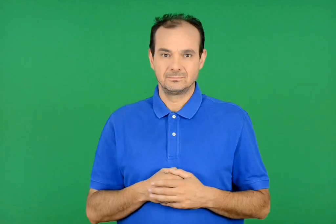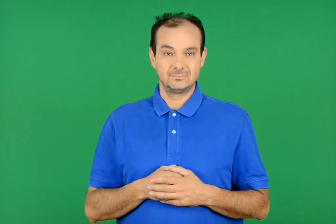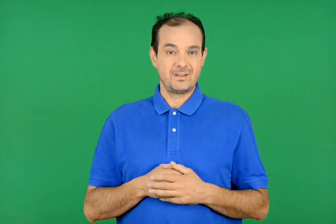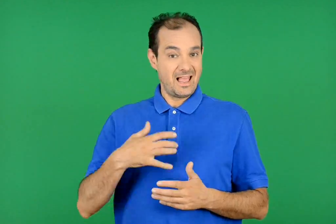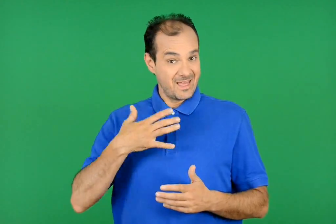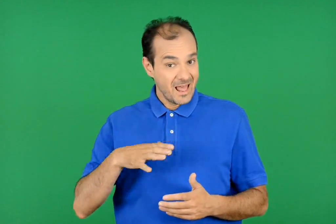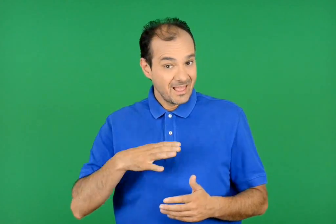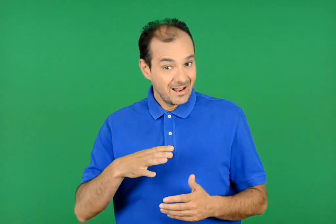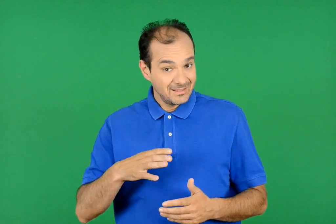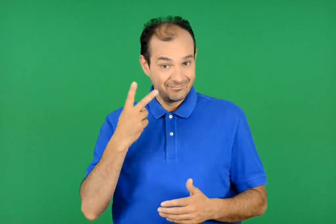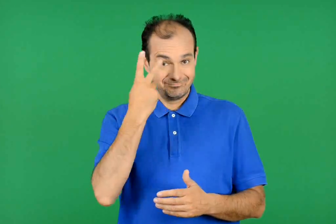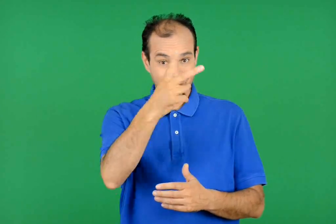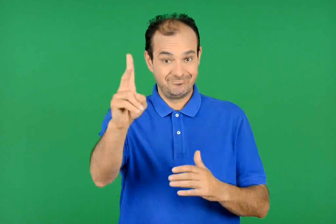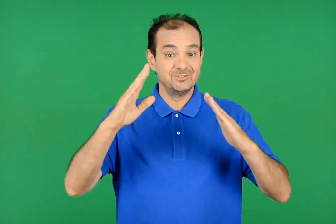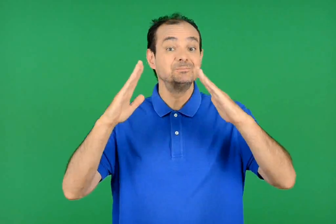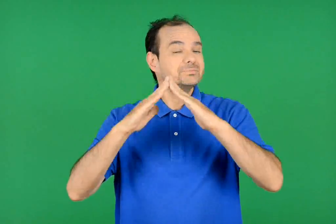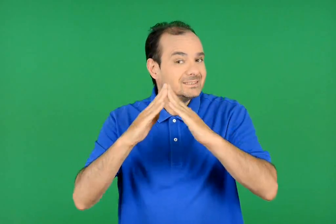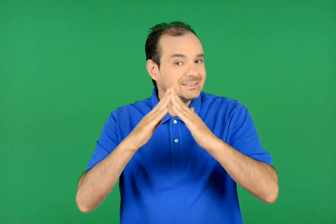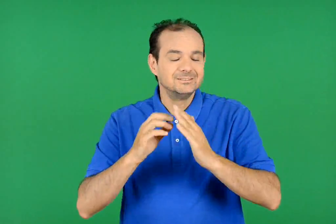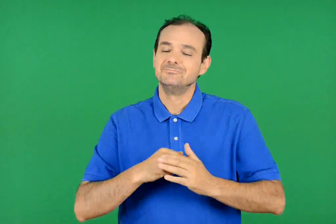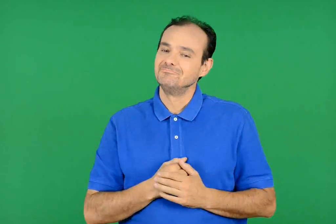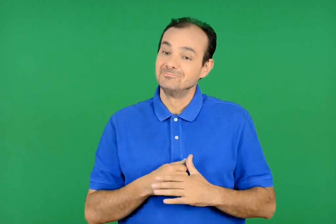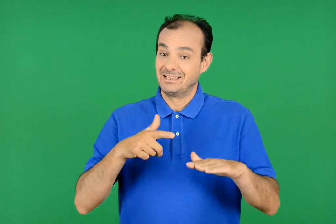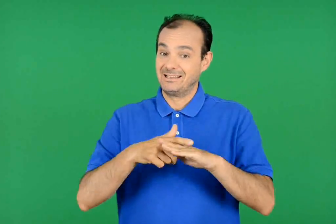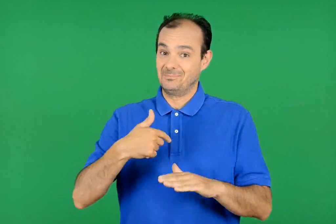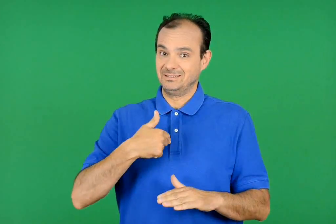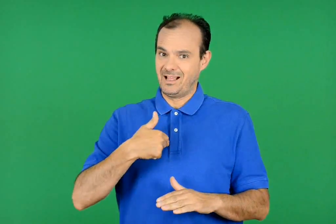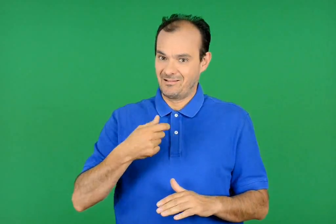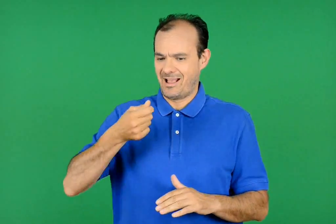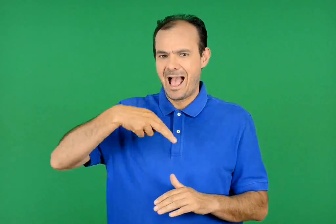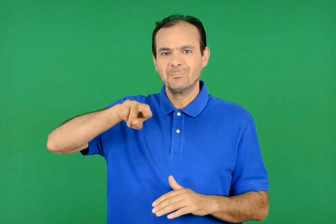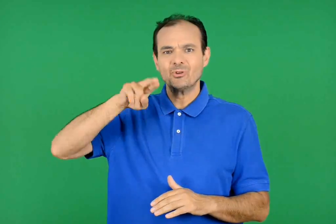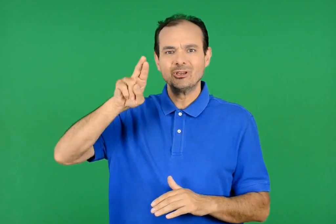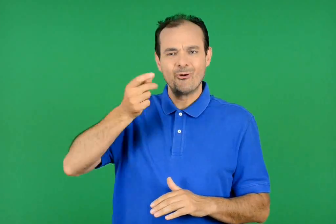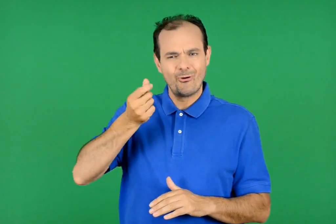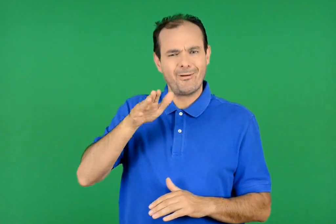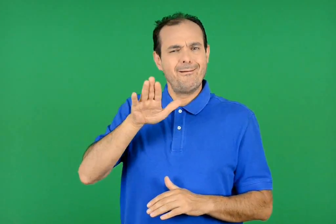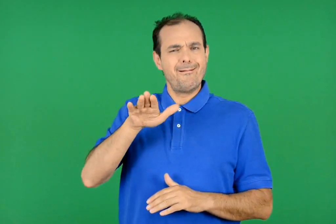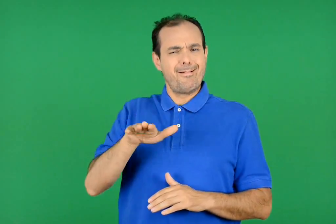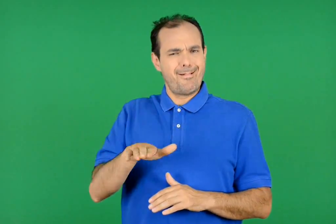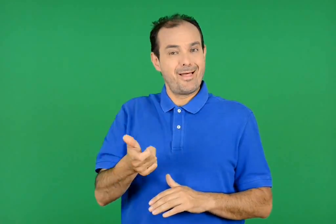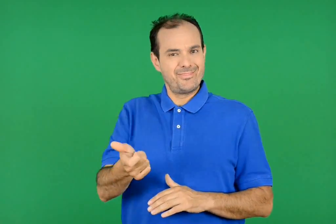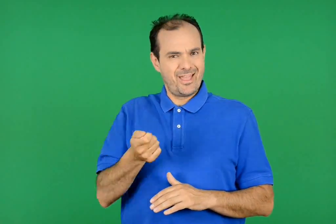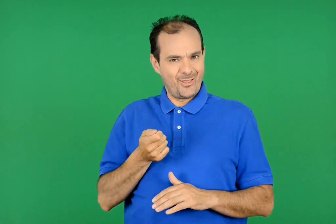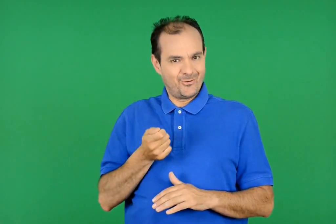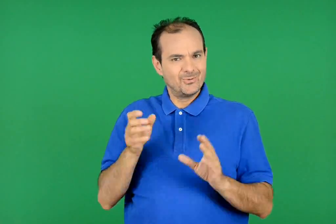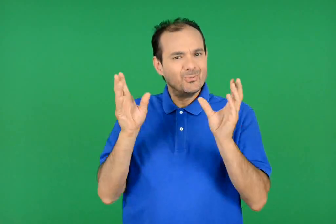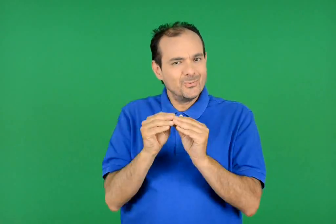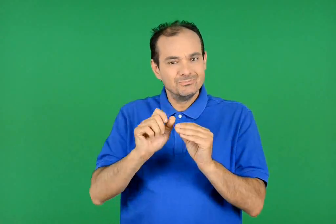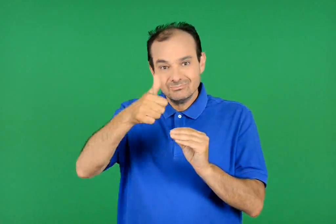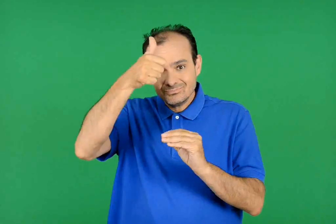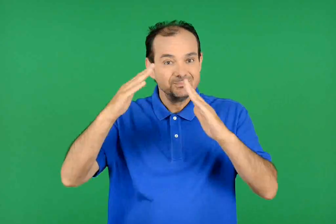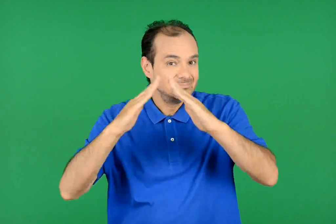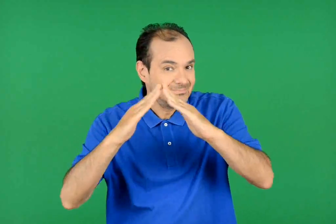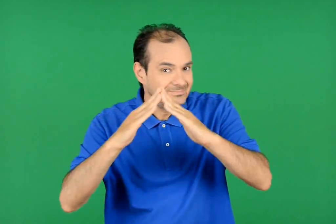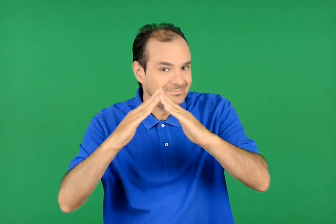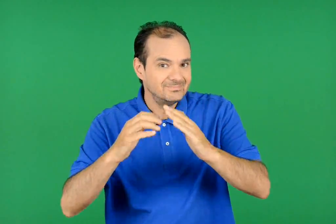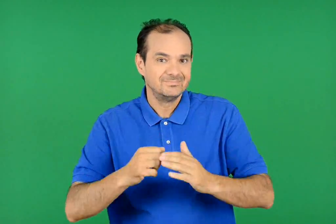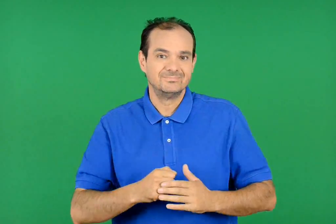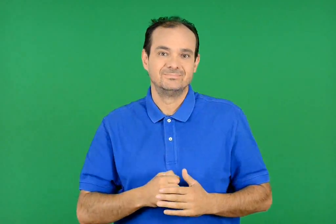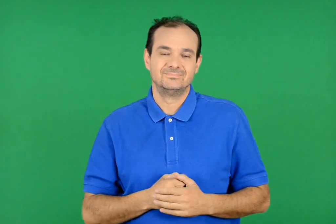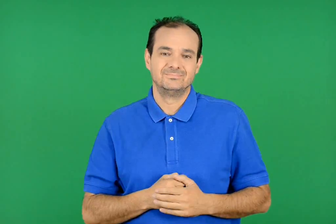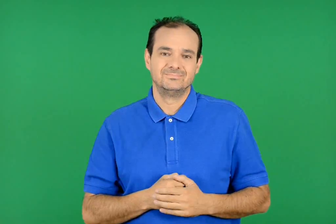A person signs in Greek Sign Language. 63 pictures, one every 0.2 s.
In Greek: αποκτήστε κι εσείς το δικό σας σπιτικό στην τράπεζά μας θα βρείτε το χαμηλότερο επιτόκιο για δάνειο πρώτης κατοικίας
